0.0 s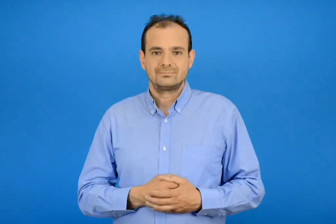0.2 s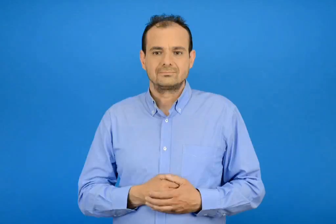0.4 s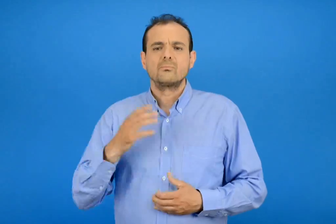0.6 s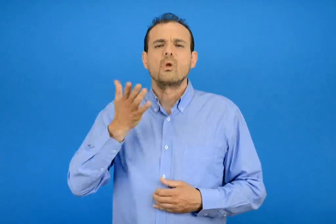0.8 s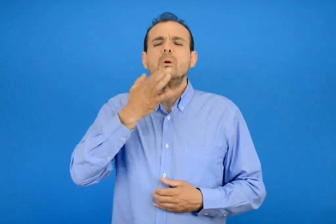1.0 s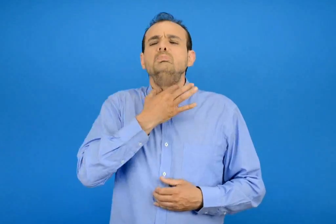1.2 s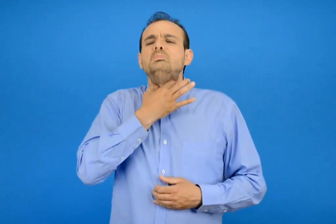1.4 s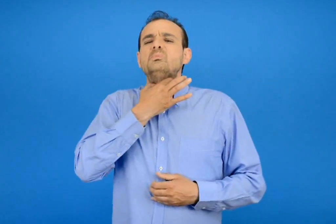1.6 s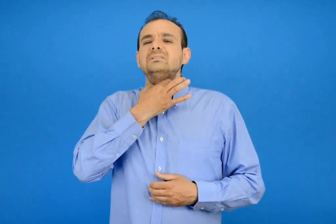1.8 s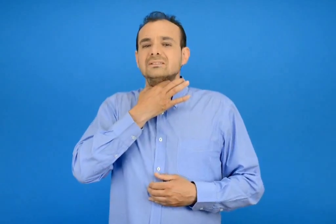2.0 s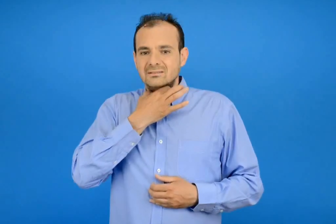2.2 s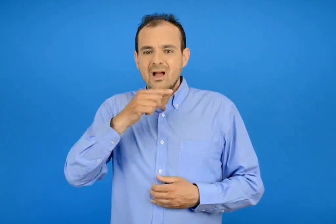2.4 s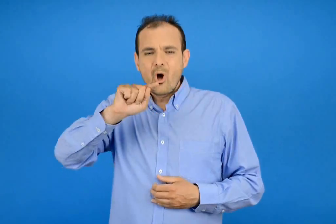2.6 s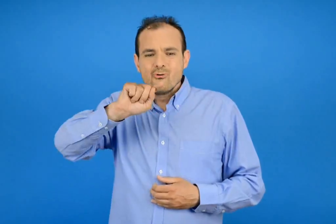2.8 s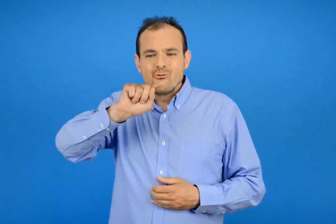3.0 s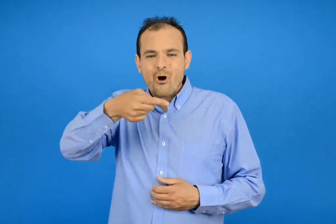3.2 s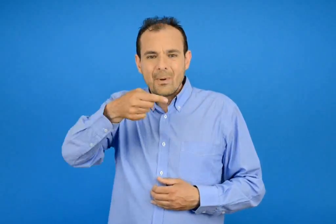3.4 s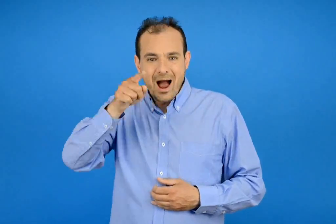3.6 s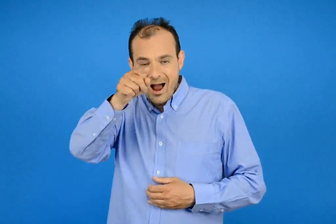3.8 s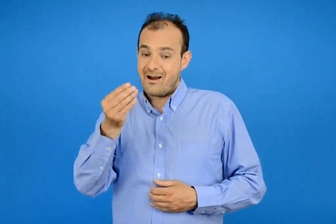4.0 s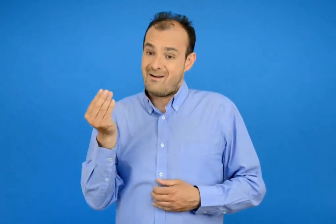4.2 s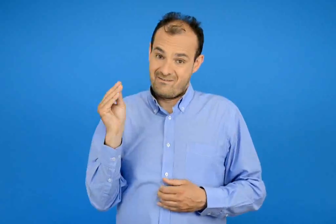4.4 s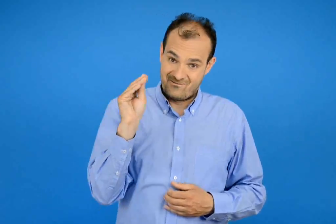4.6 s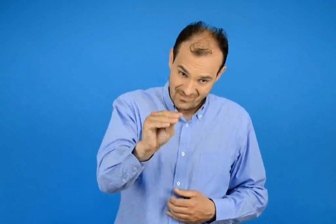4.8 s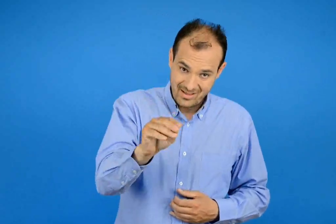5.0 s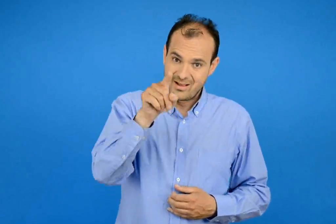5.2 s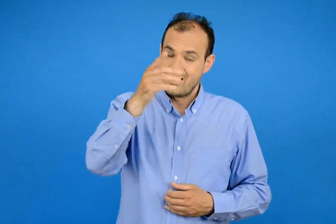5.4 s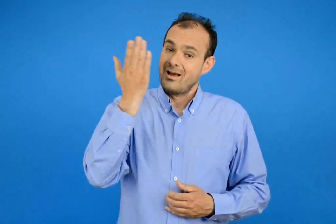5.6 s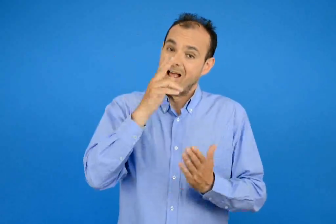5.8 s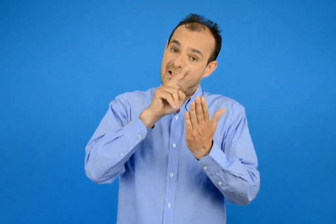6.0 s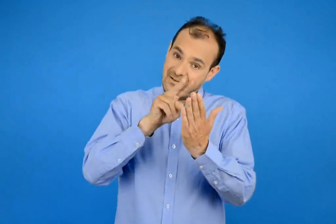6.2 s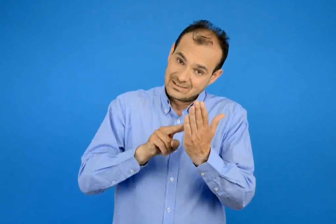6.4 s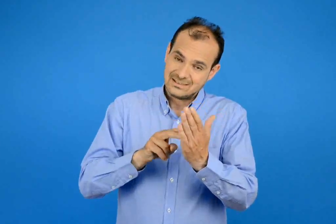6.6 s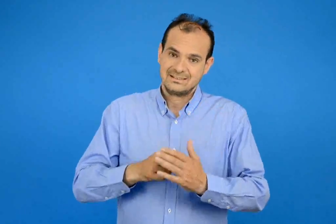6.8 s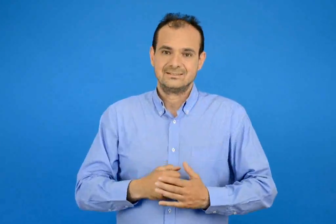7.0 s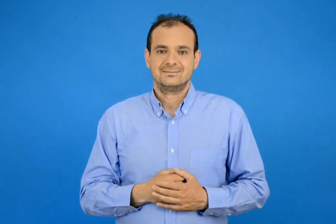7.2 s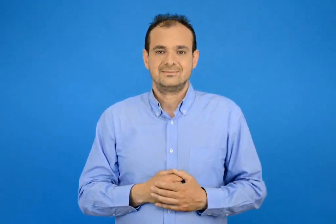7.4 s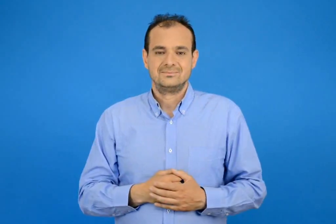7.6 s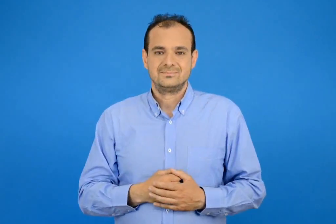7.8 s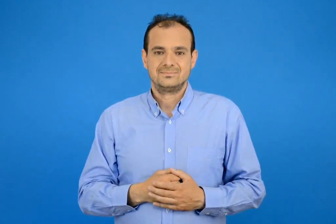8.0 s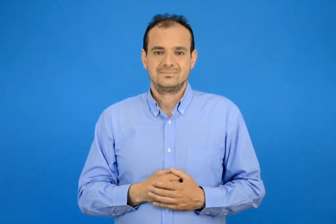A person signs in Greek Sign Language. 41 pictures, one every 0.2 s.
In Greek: βαλέ κόμμα οπού χρειάζεται και διάβασε
